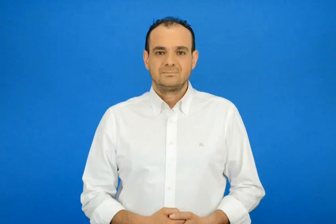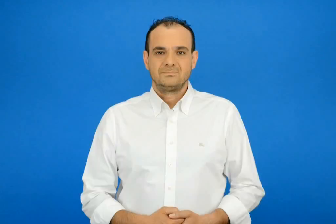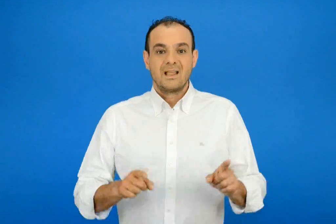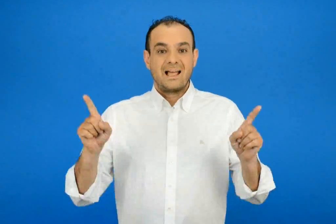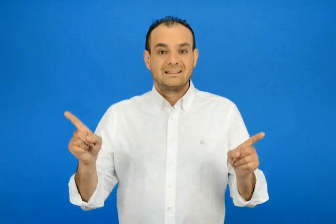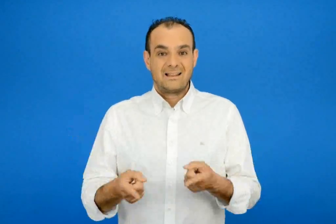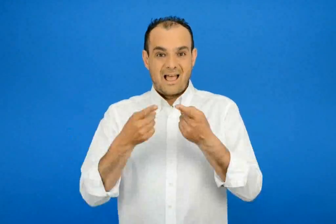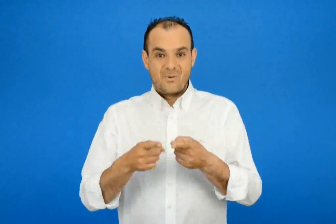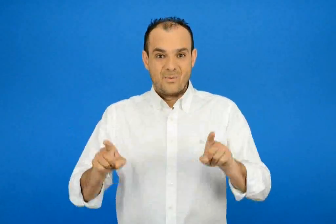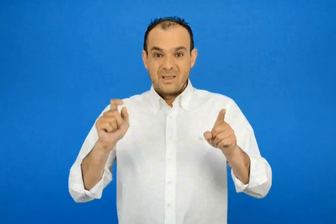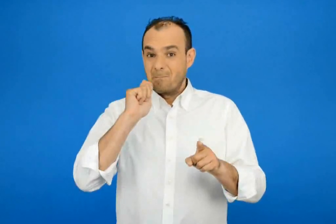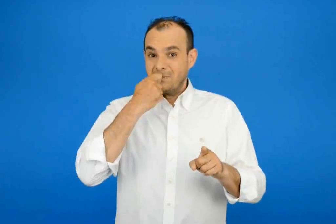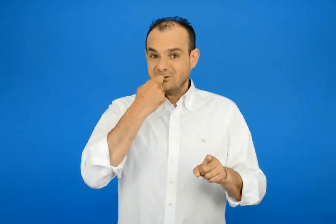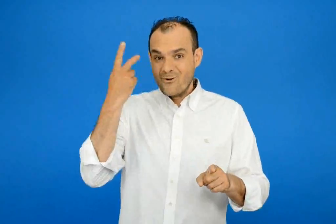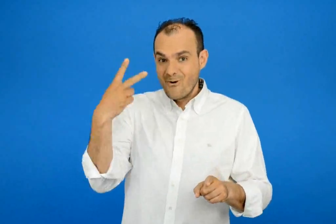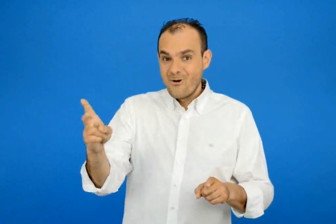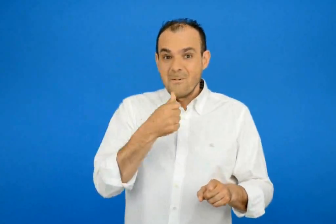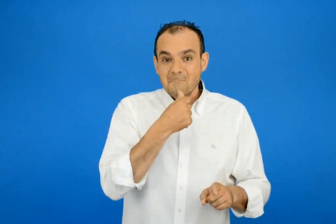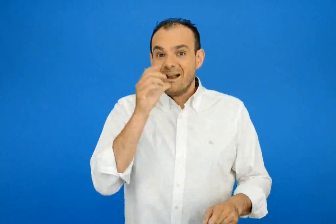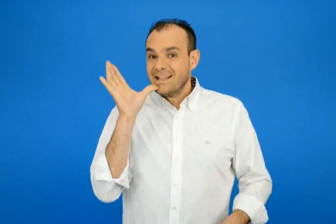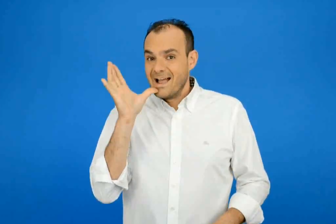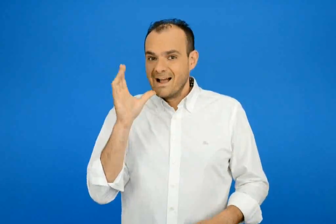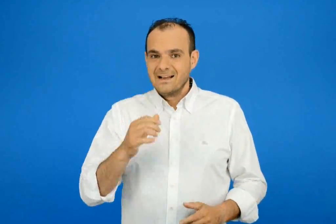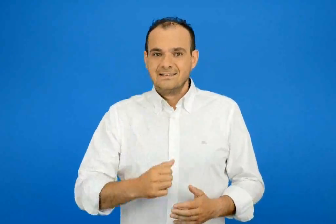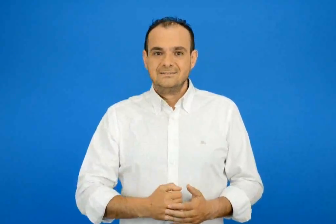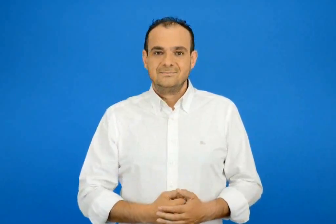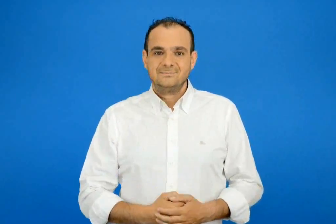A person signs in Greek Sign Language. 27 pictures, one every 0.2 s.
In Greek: το μυστικό τραγούδι της μάτας
